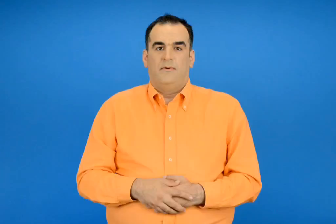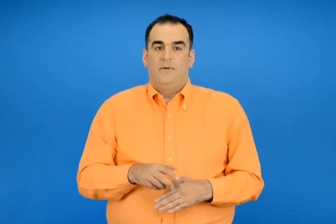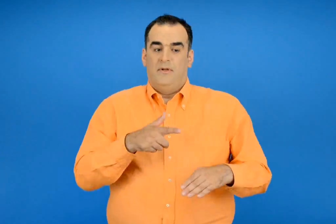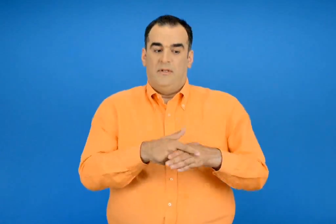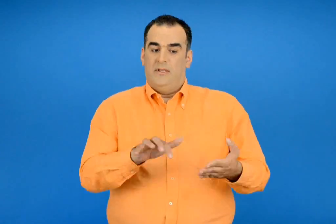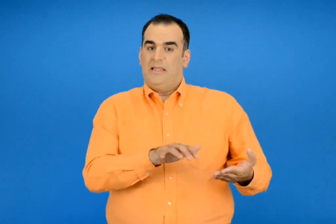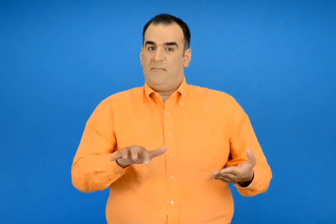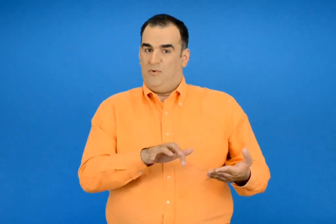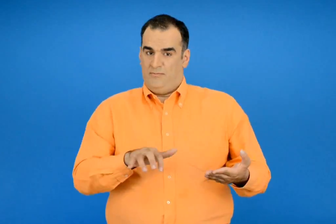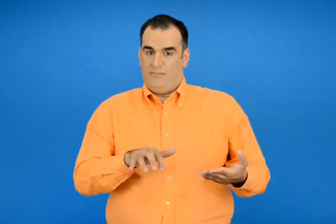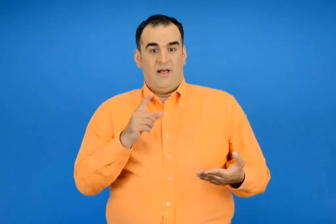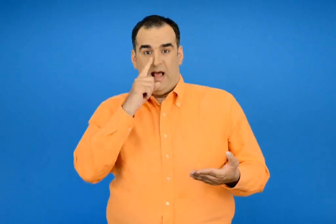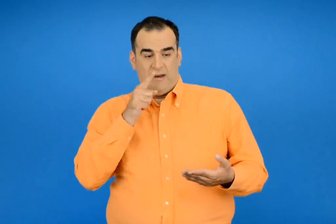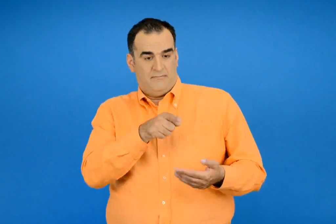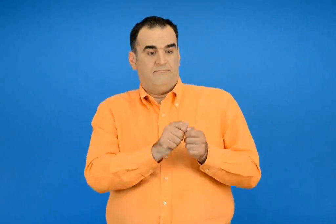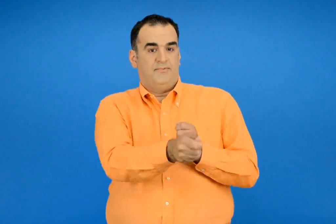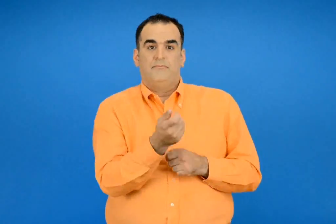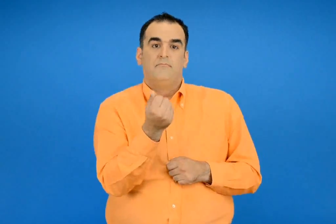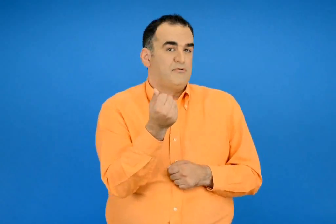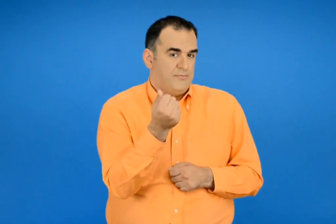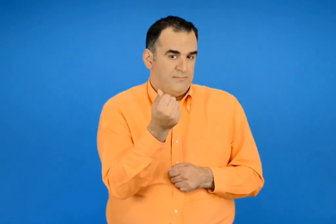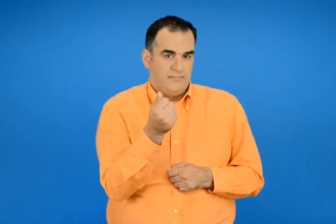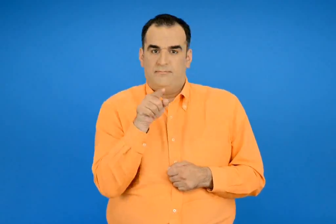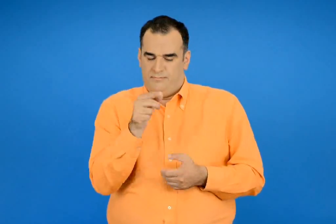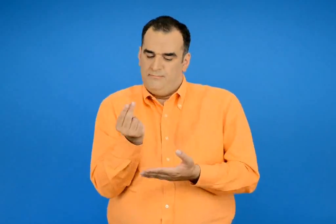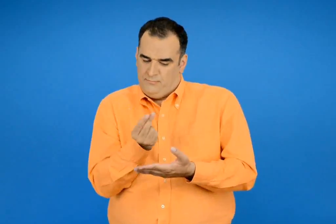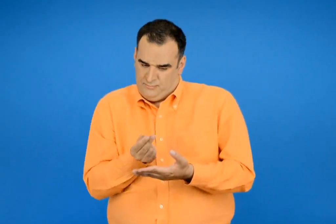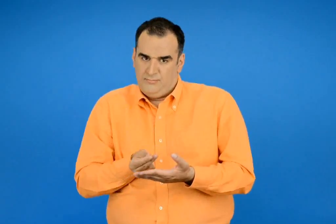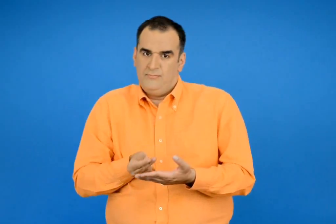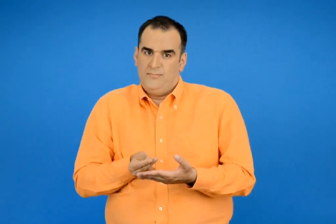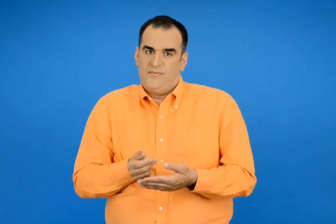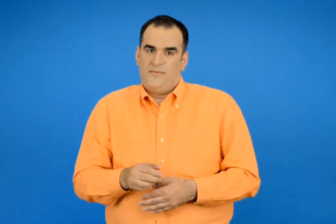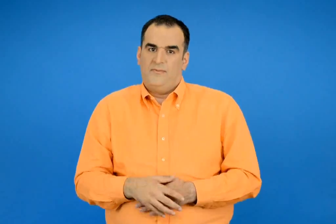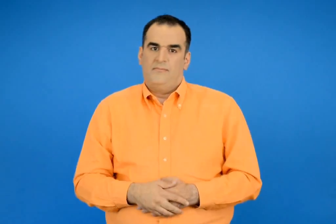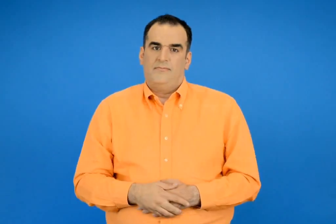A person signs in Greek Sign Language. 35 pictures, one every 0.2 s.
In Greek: ποσά χρήματα έδωσε στο ταμείο η άννα ; τα ζωγραφίζω
